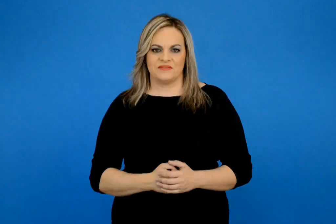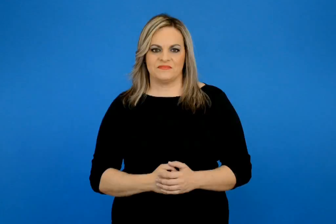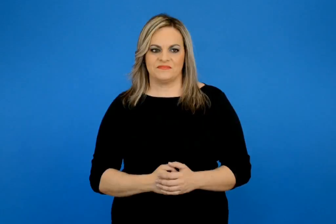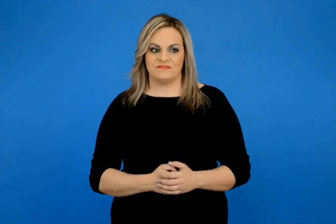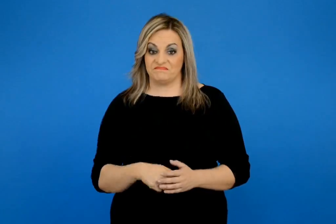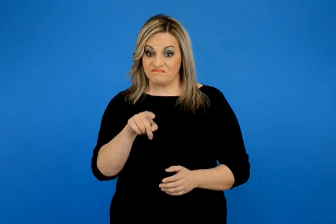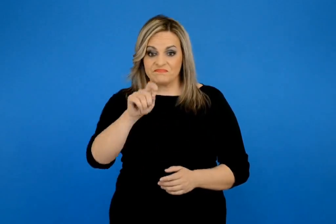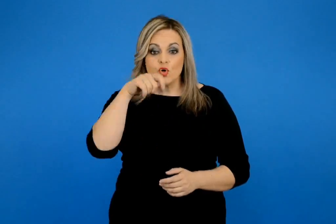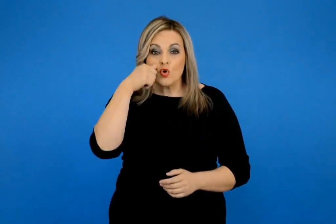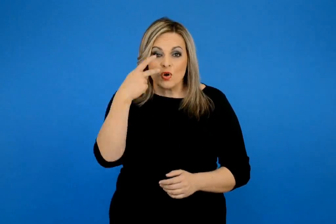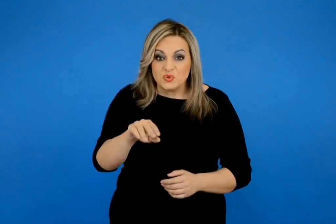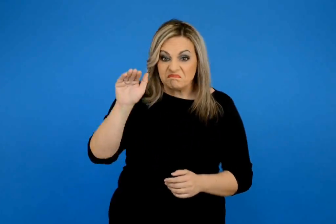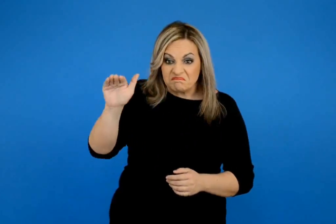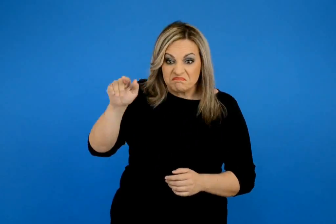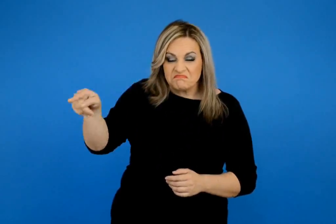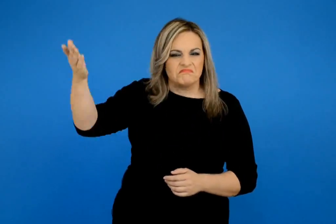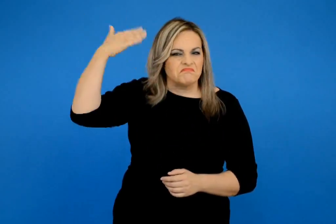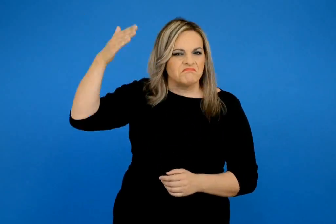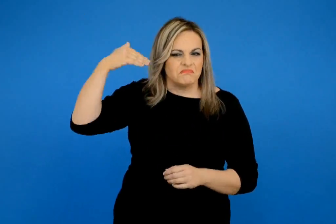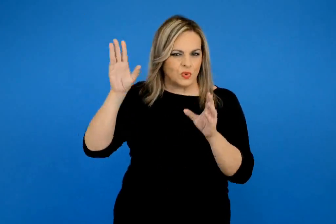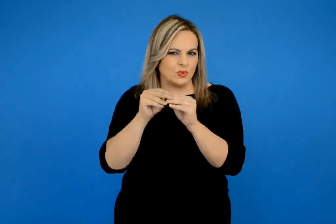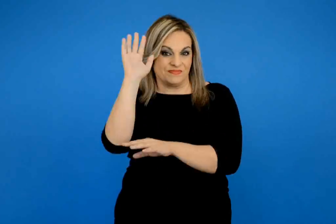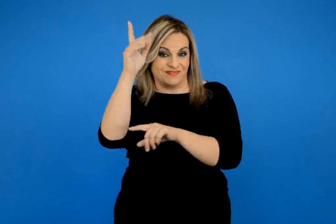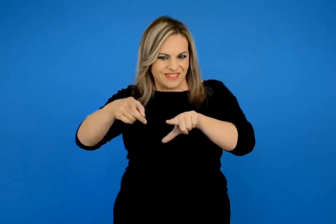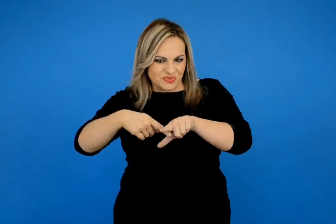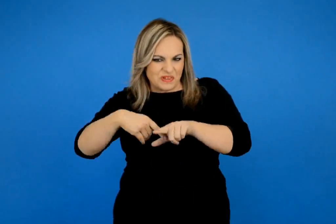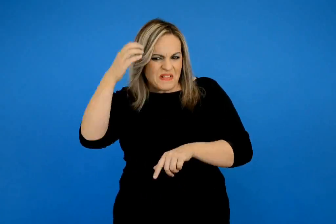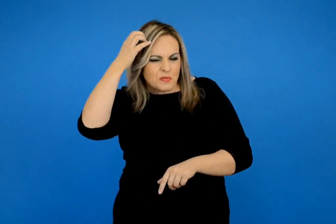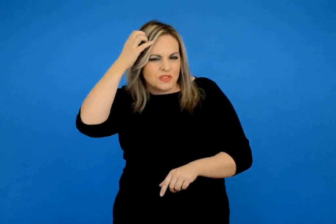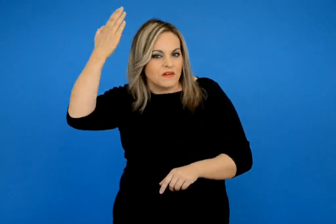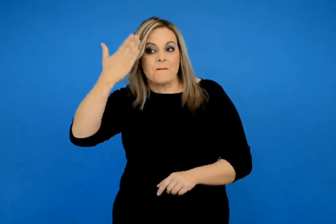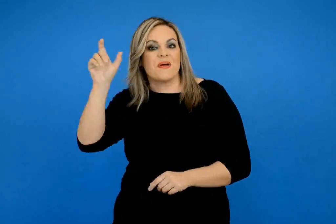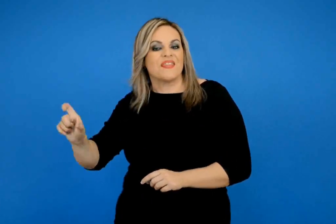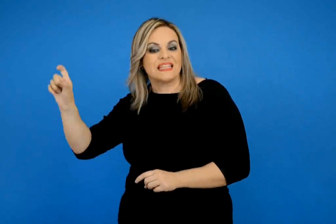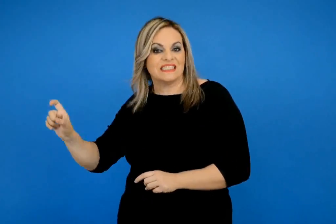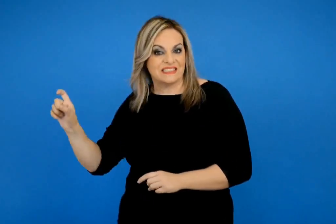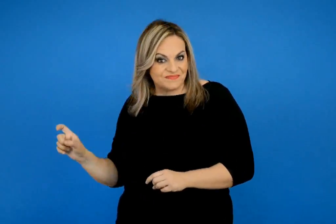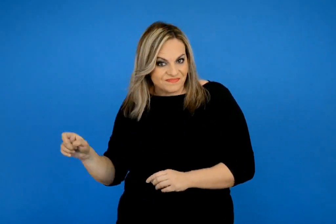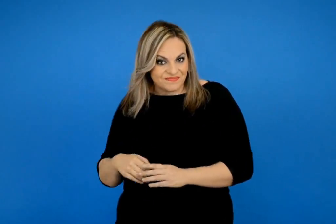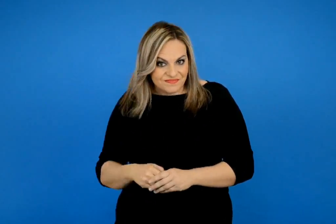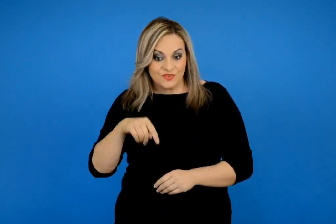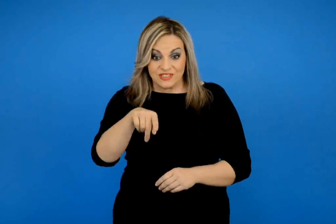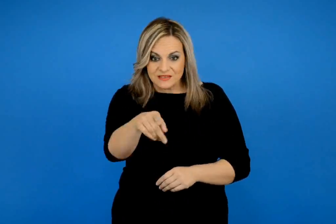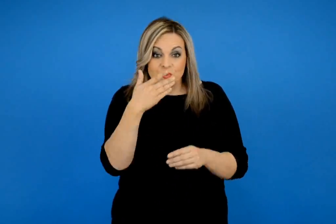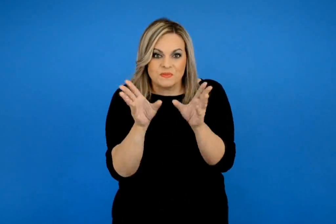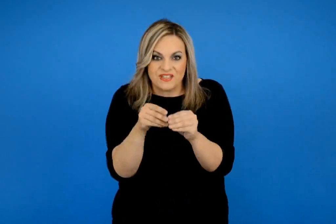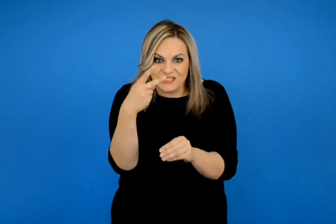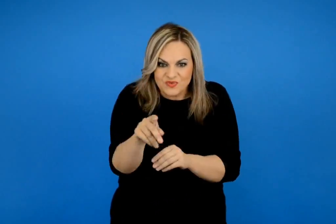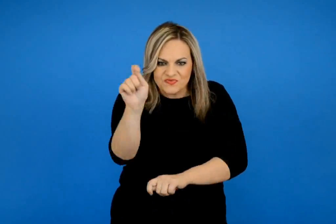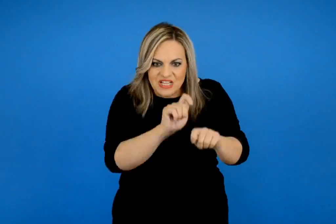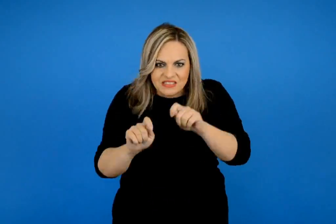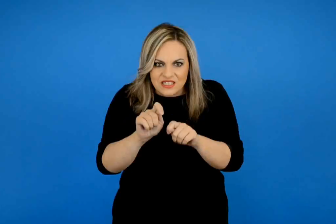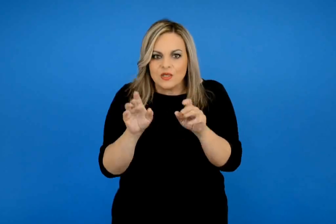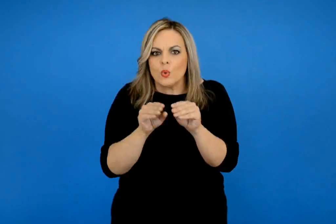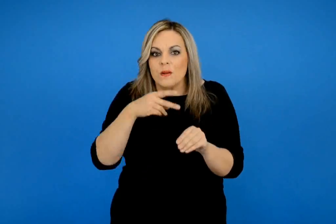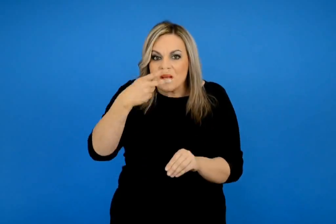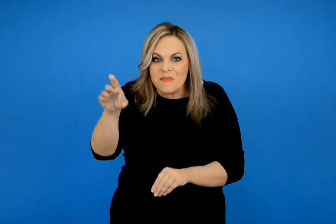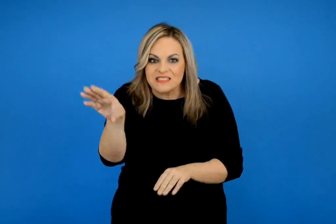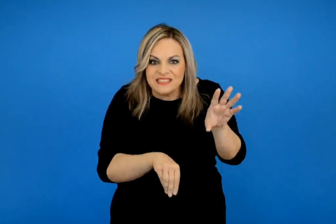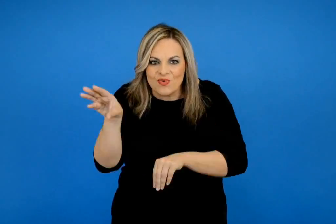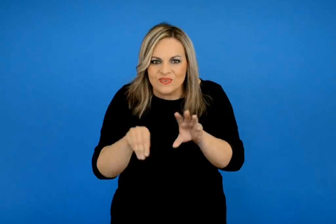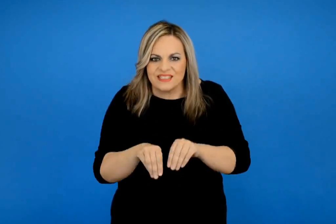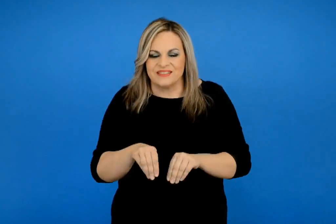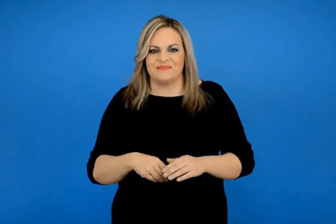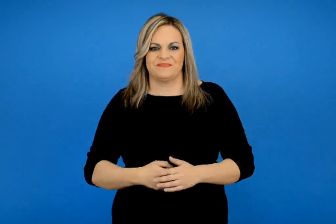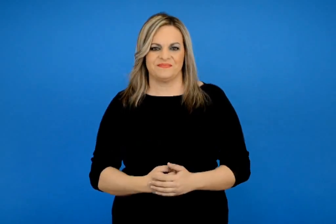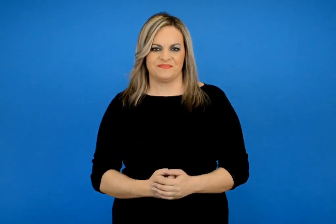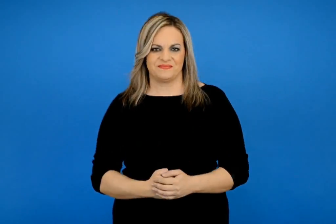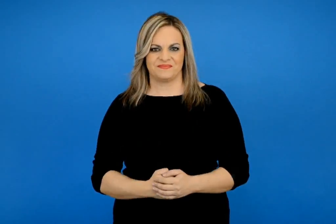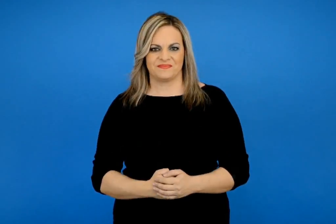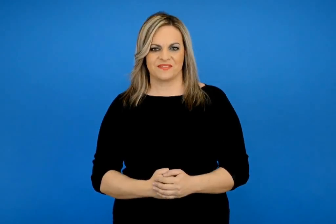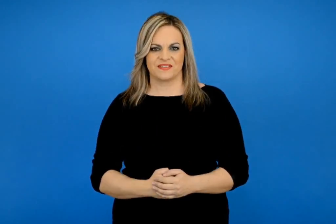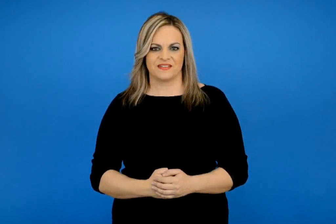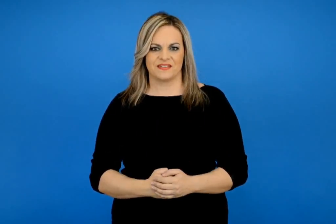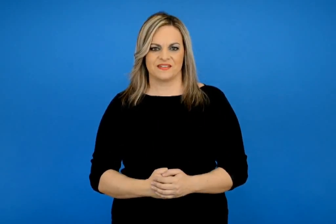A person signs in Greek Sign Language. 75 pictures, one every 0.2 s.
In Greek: ρώτησε τους γονείς σου αν θυμούνται κάποιο ποίημα για το χριστουγεννιάτικο δέντρο που έλεγαν όταν εκείνοι ήταν μαθητές φτιάξε με τους συμμαθητές σου μια συλλογή με όσα ποιήματα συγκεντρωθούν
